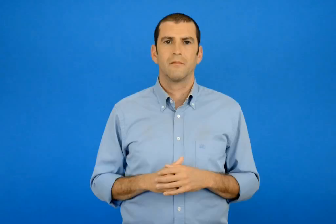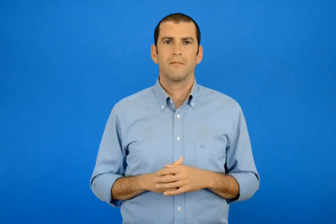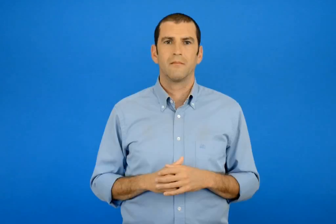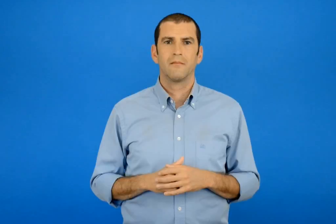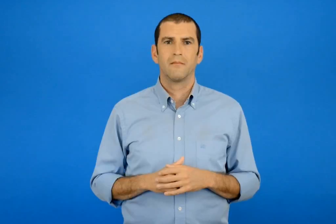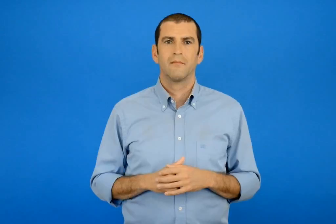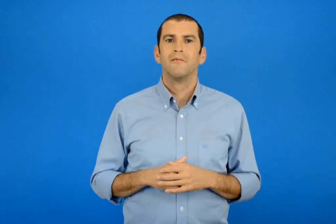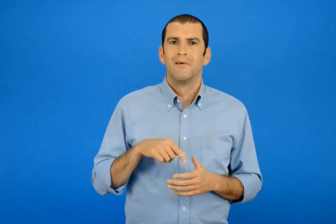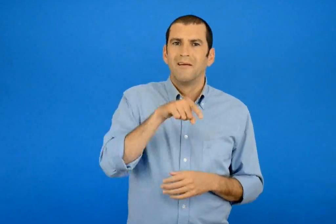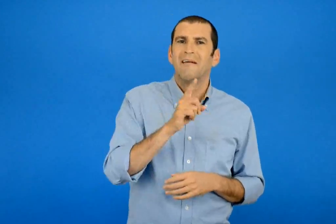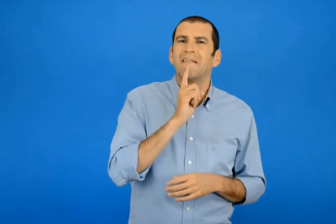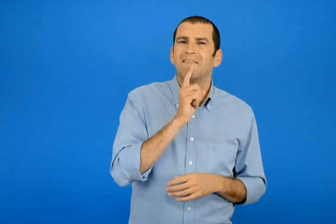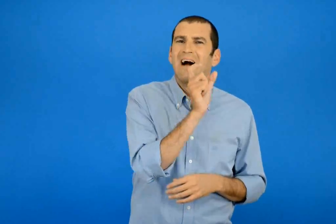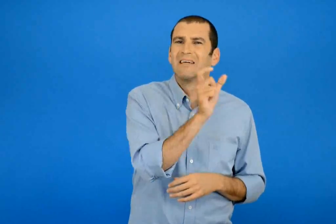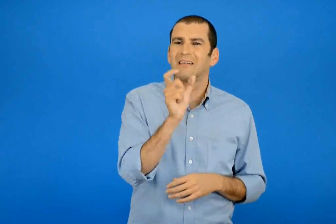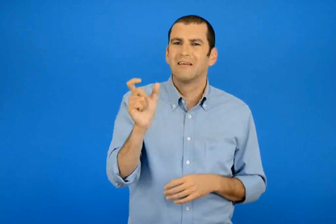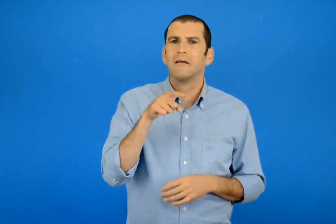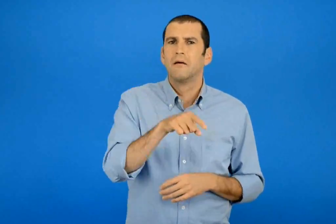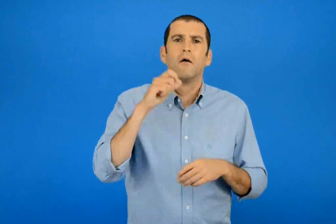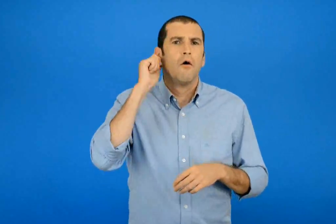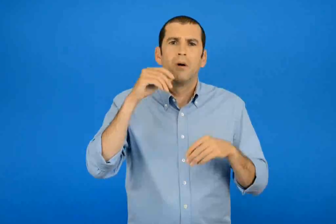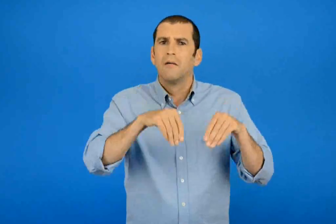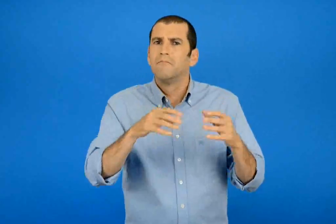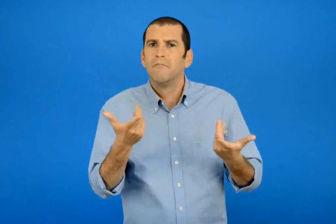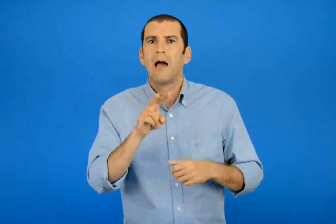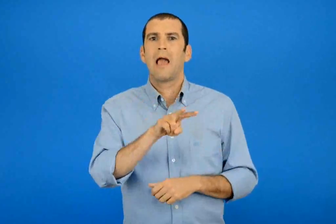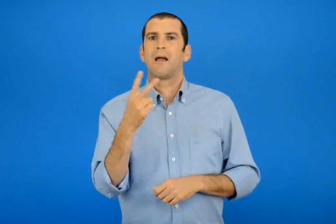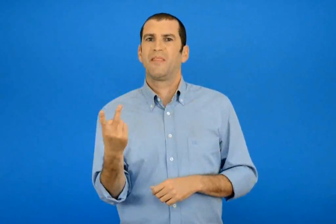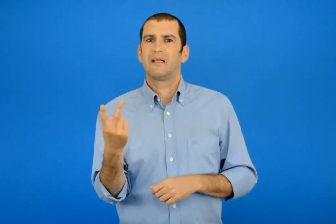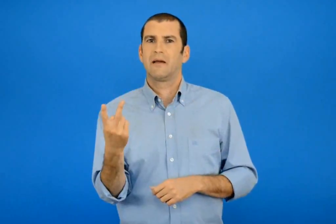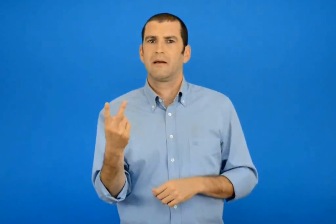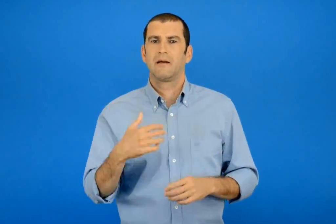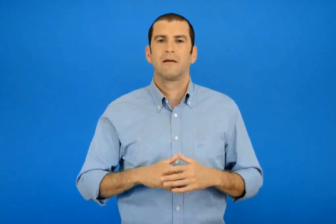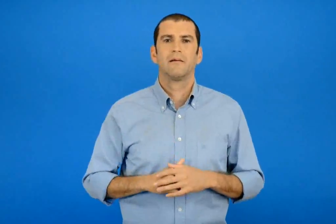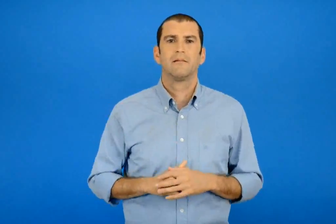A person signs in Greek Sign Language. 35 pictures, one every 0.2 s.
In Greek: τις λέξεις αυτές τις λεμέ επίθετα
